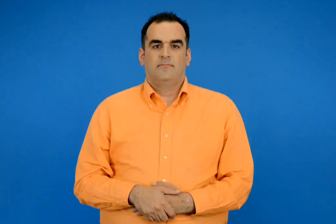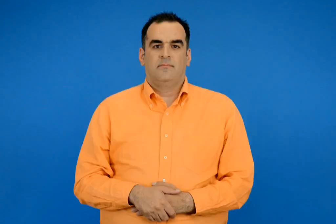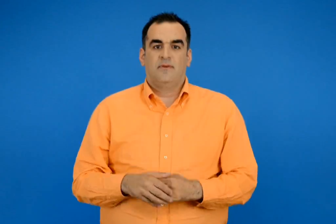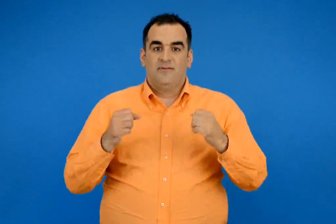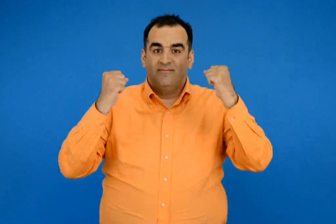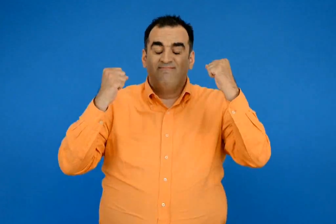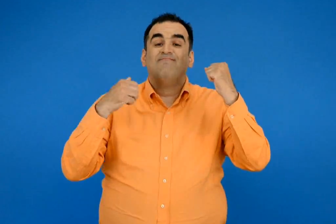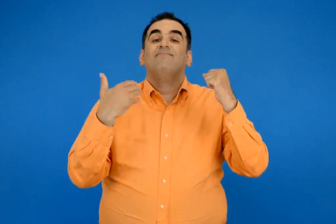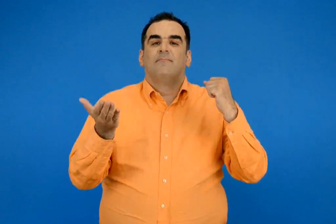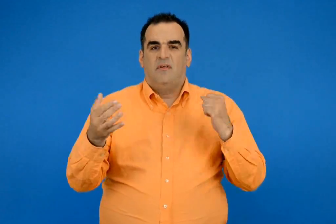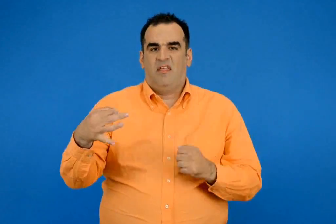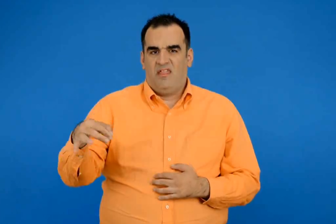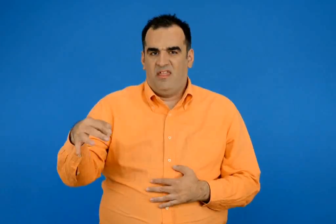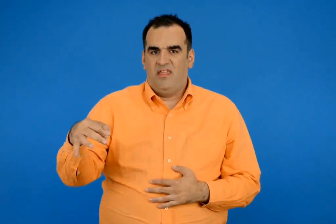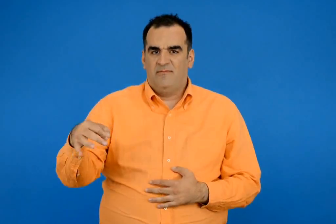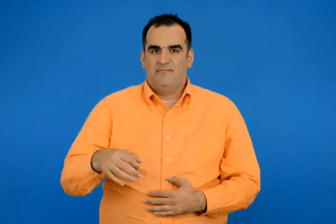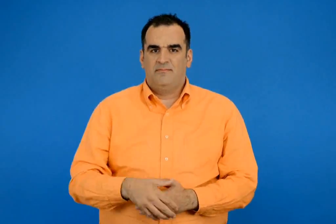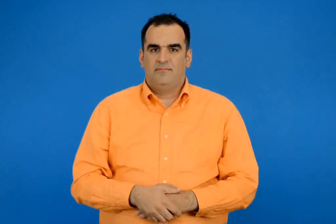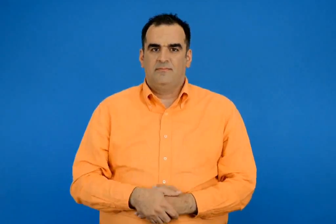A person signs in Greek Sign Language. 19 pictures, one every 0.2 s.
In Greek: παλικάρι της φακής
